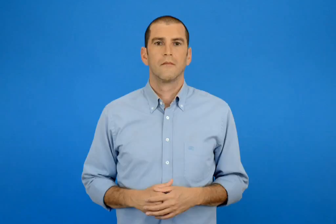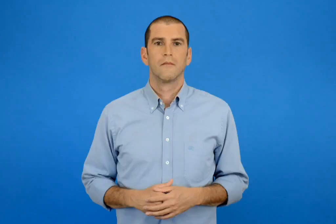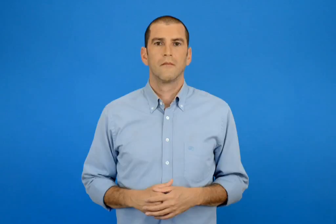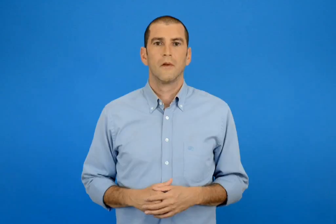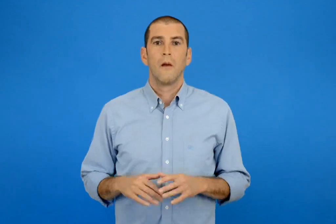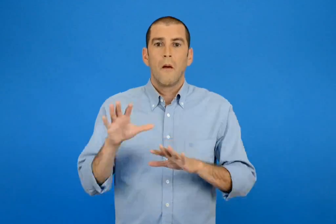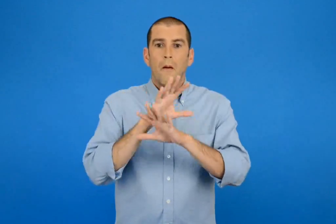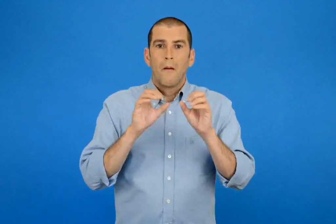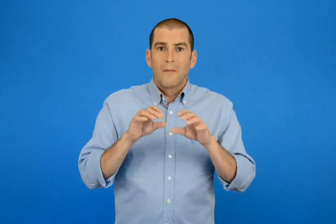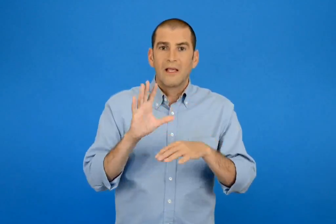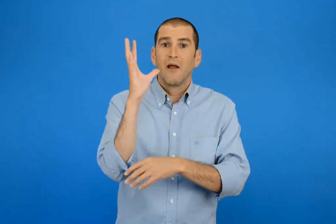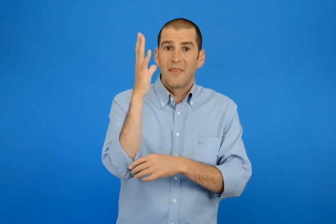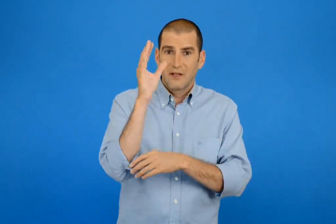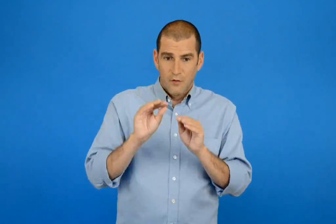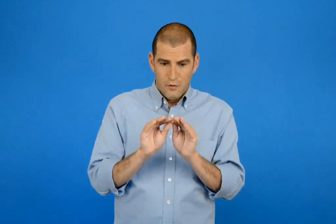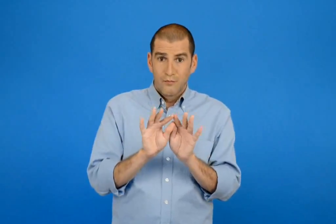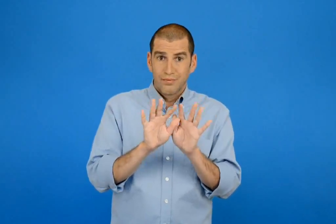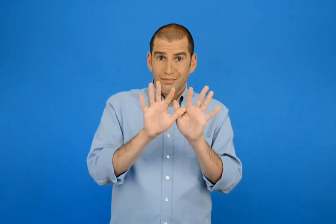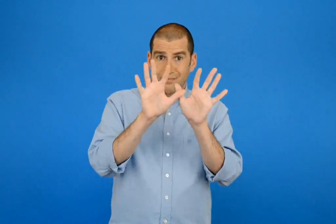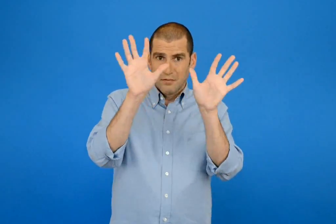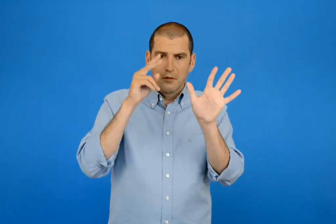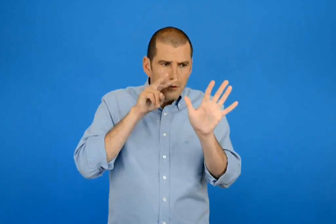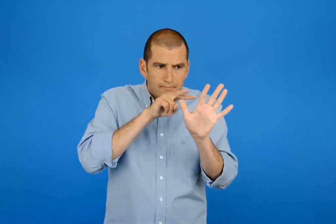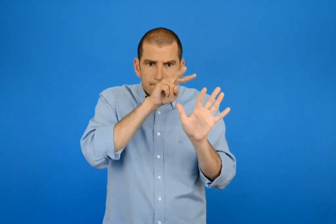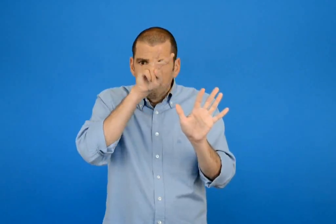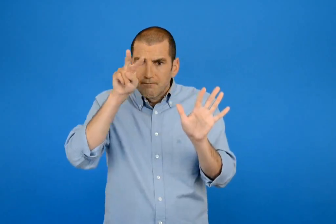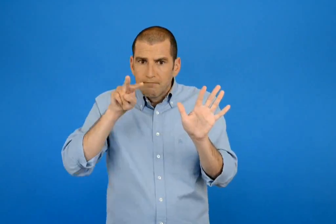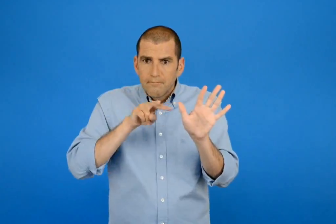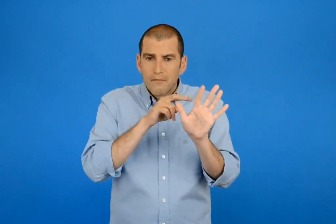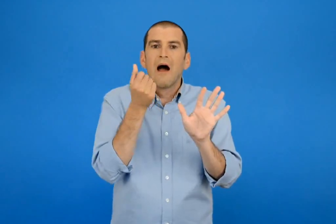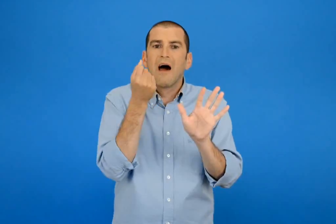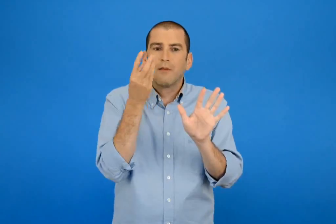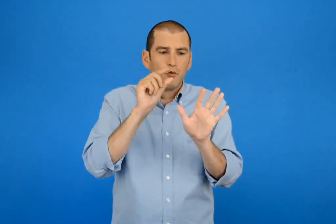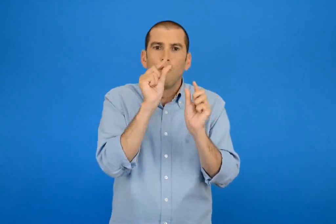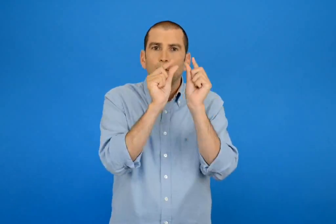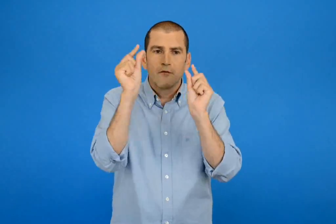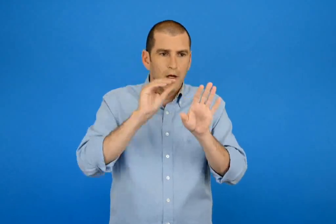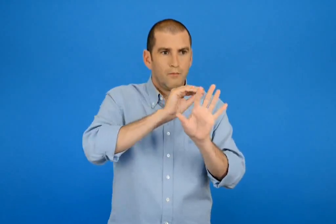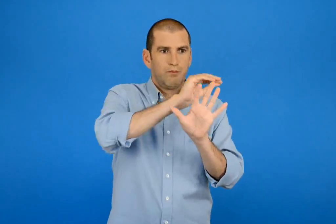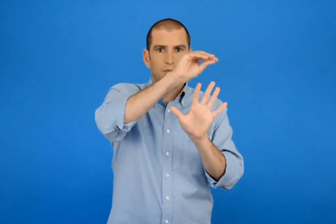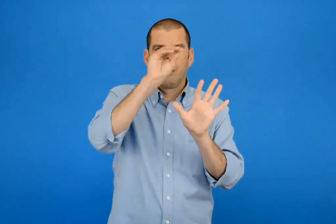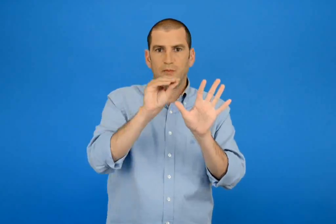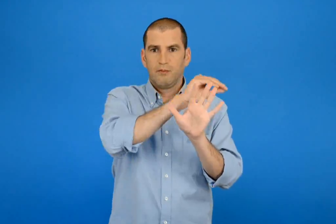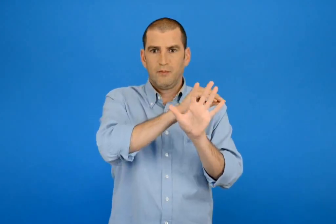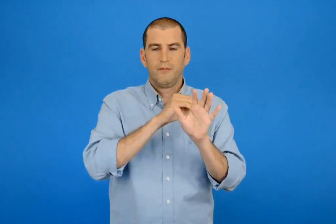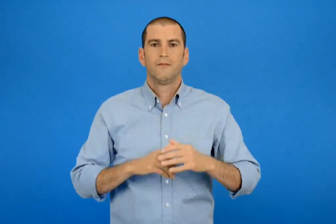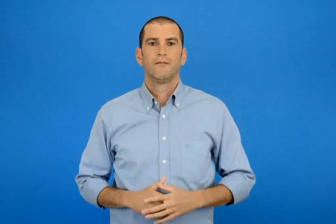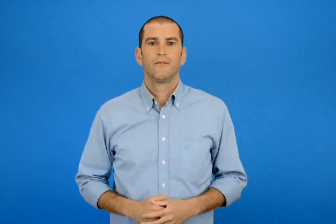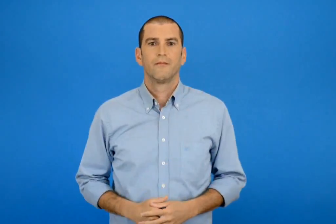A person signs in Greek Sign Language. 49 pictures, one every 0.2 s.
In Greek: παρατηρώ τα μαγικά δέντρα και τα μοτίβα που φτιάχνουν τους αριθμούς και συμπληρώνω
